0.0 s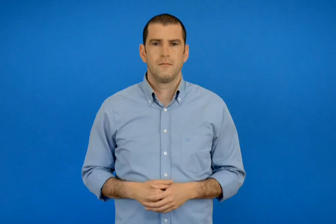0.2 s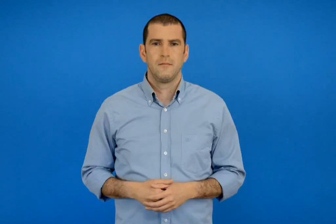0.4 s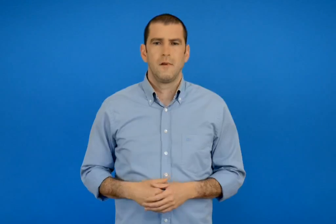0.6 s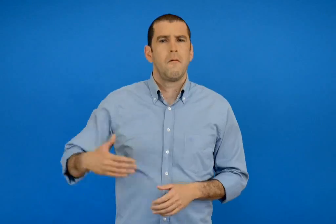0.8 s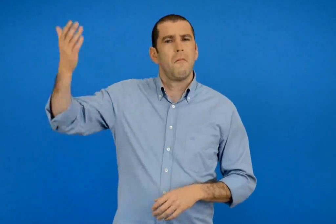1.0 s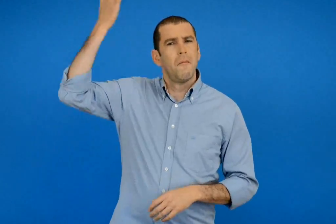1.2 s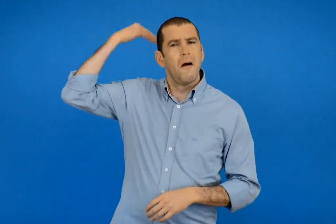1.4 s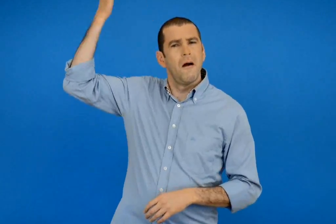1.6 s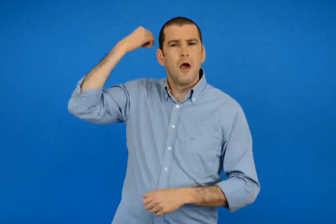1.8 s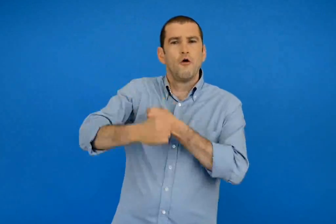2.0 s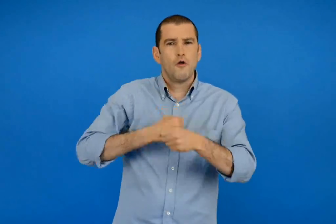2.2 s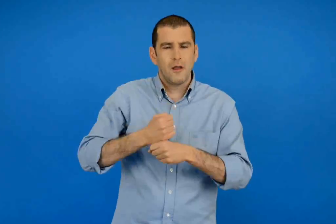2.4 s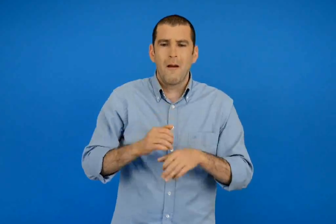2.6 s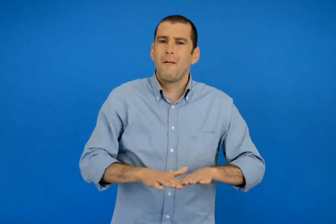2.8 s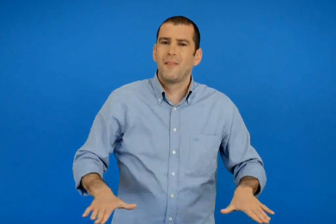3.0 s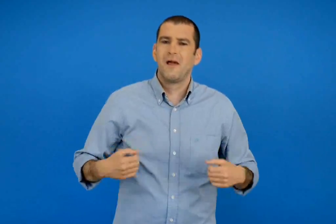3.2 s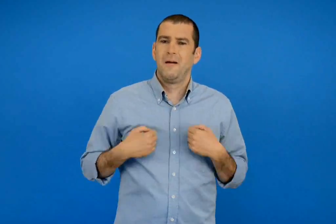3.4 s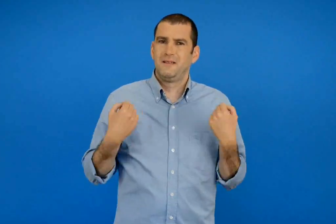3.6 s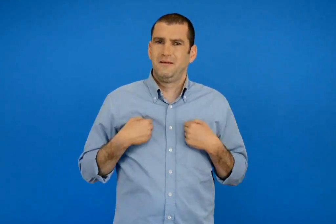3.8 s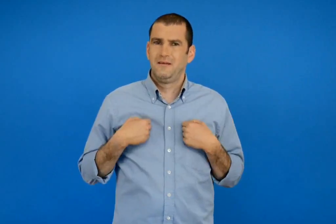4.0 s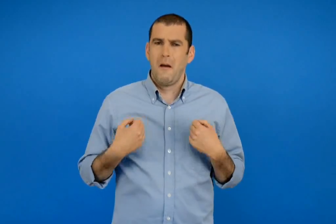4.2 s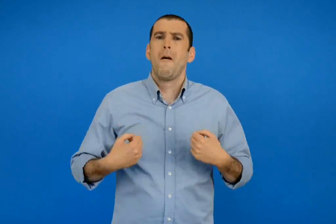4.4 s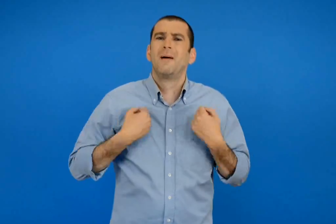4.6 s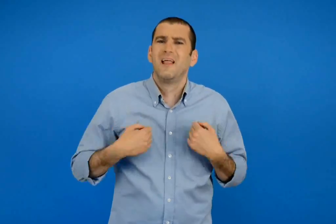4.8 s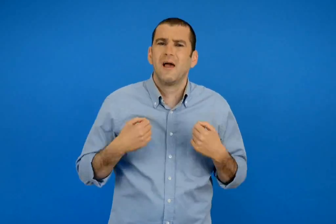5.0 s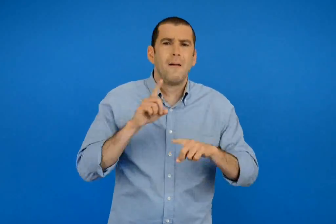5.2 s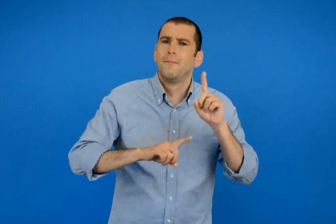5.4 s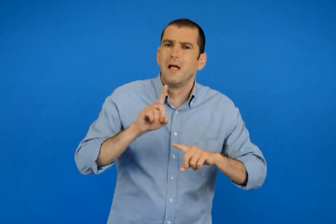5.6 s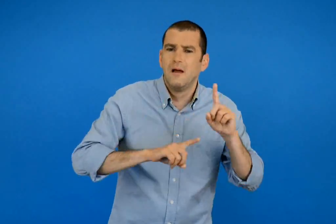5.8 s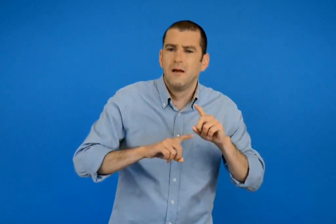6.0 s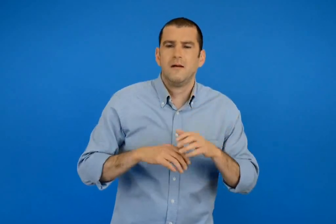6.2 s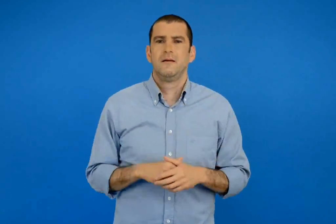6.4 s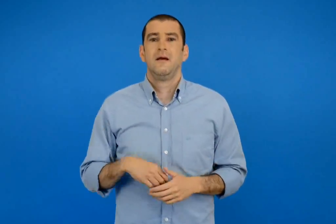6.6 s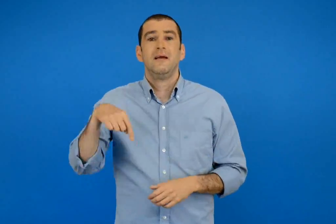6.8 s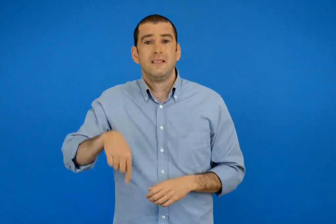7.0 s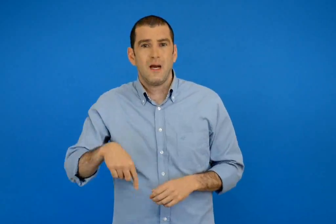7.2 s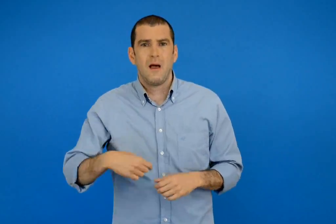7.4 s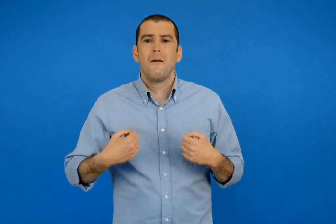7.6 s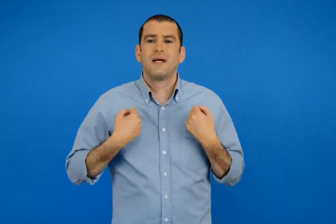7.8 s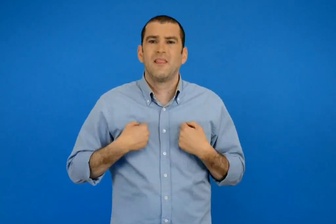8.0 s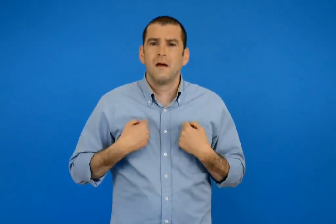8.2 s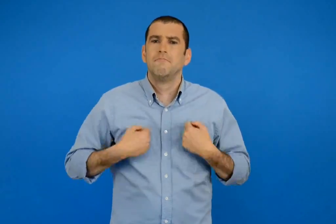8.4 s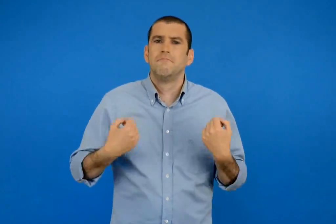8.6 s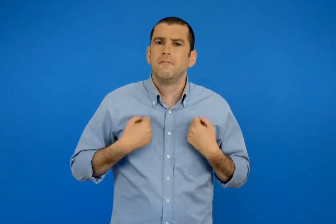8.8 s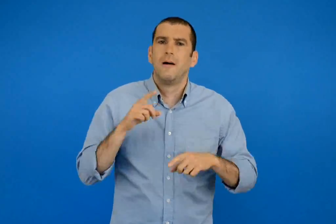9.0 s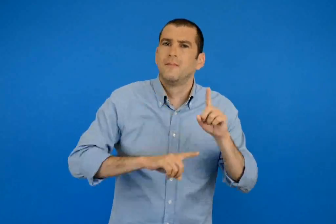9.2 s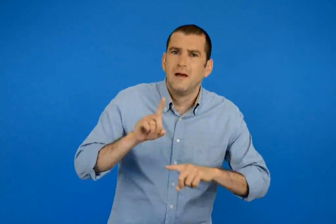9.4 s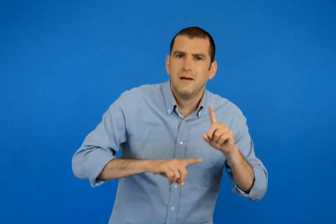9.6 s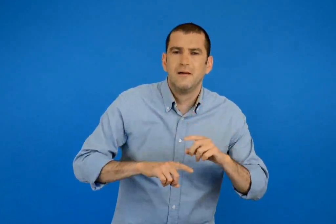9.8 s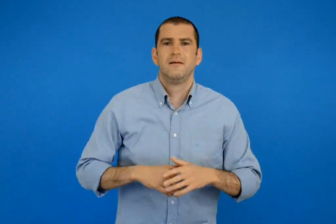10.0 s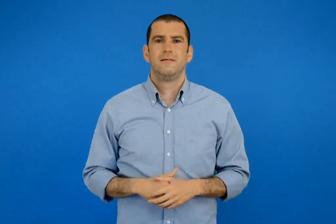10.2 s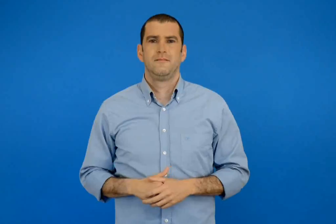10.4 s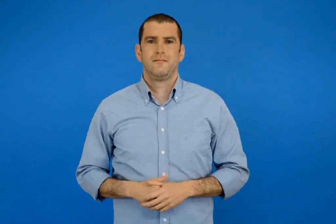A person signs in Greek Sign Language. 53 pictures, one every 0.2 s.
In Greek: ποια παιχνίδια έπαιζαν τα παιδιά άλλοτε δηλαδή τα παλιά χρόνια ; ποια παιχνίδια παίζουμε σήμερα ;
